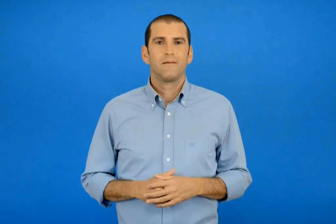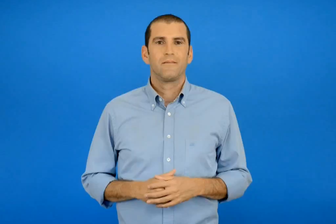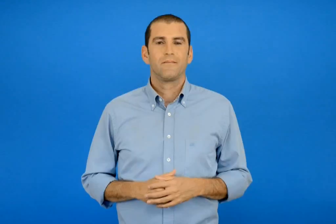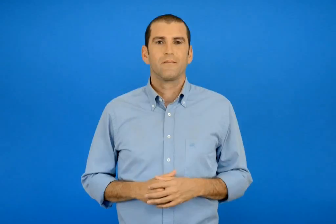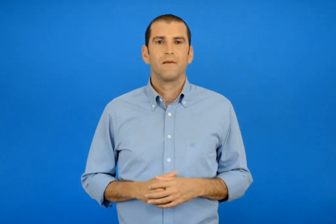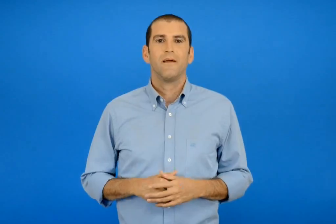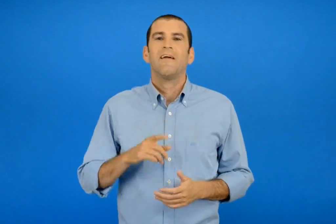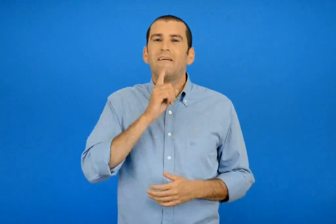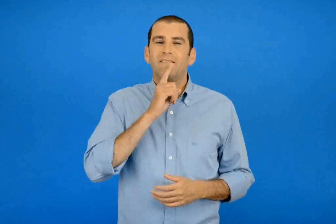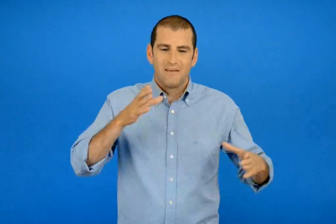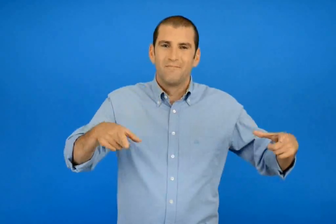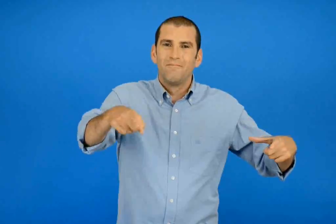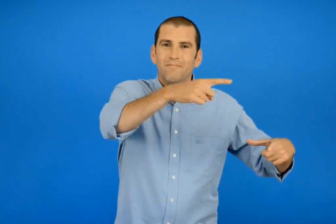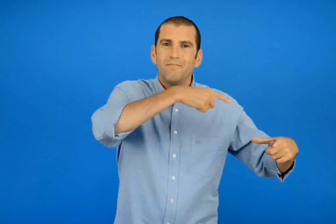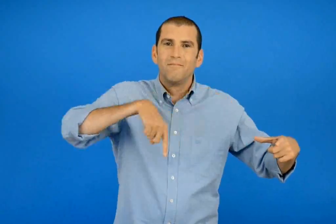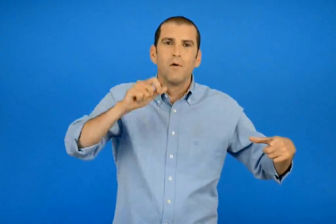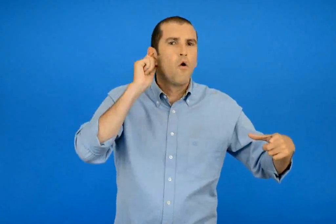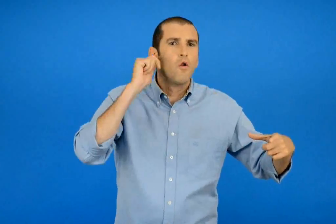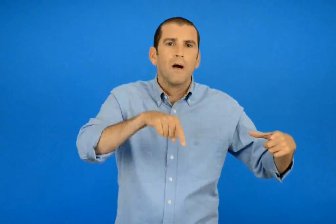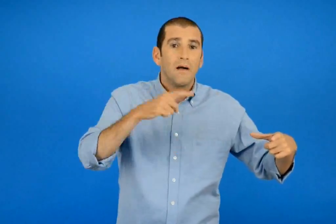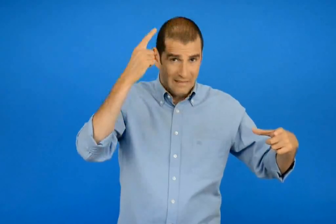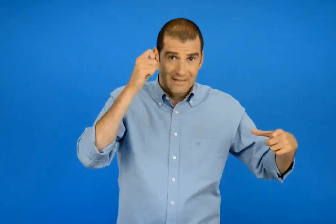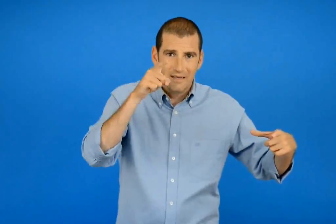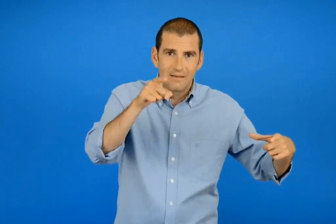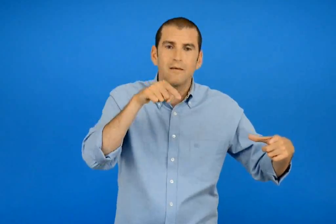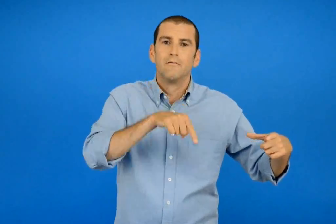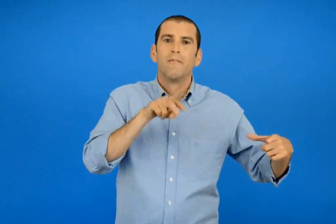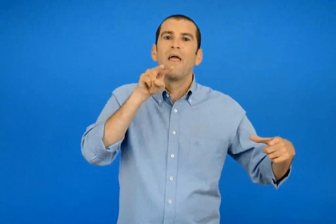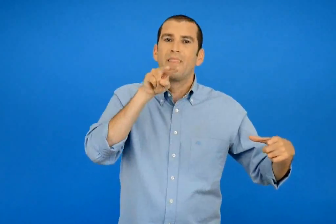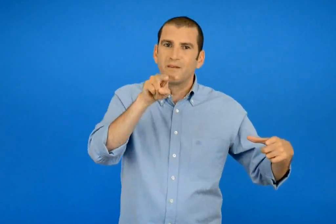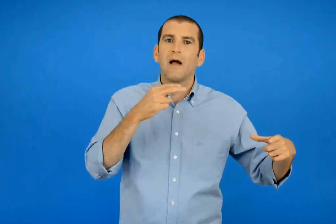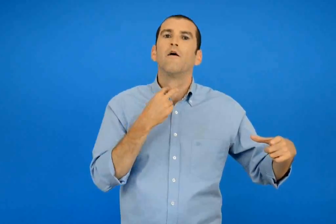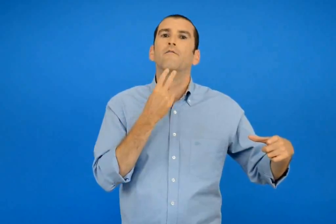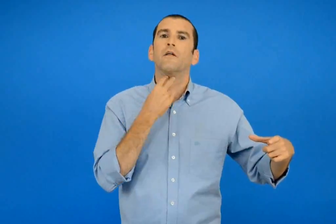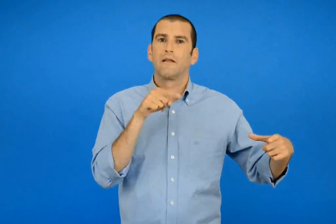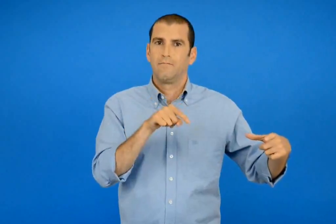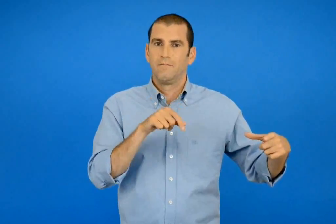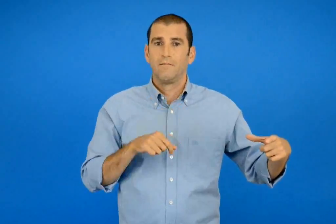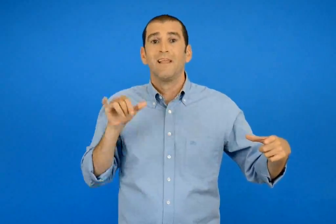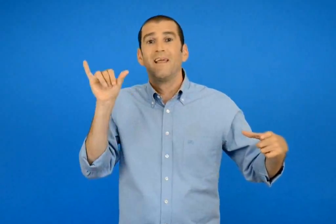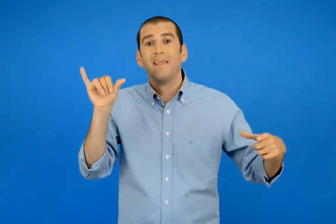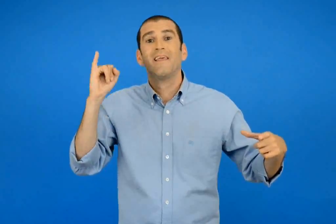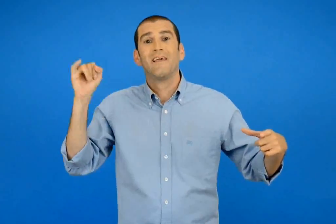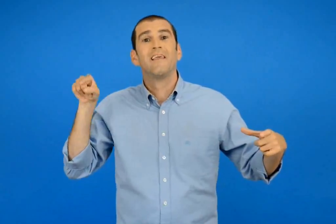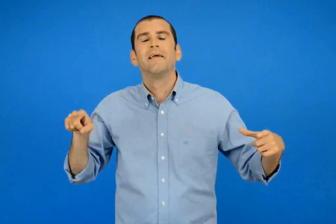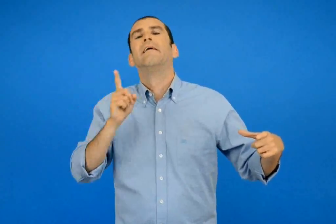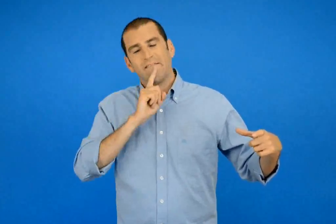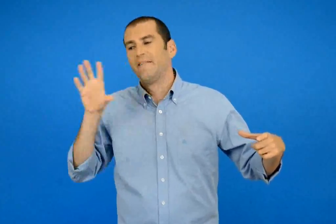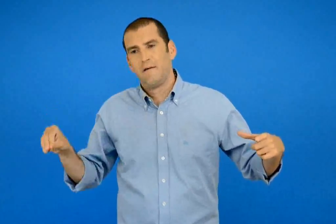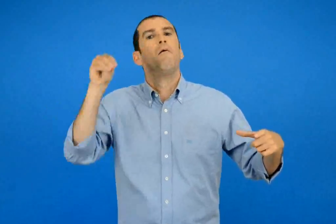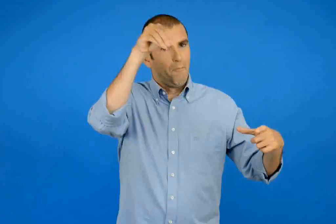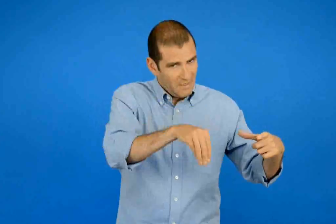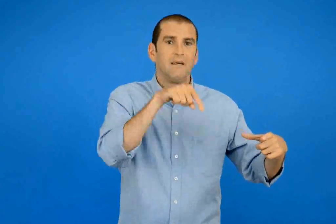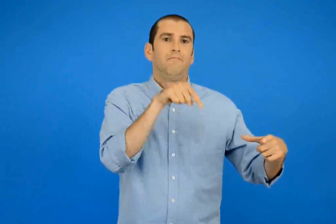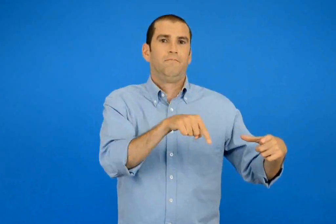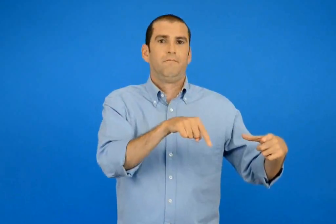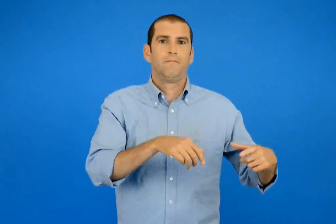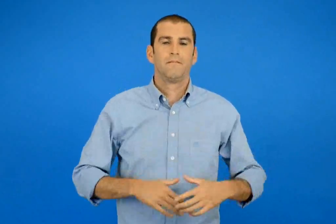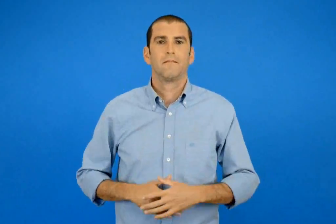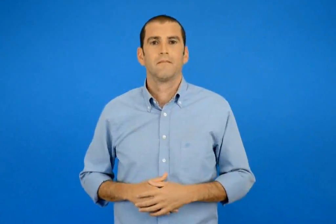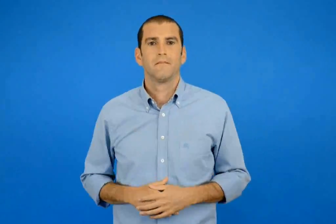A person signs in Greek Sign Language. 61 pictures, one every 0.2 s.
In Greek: ξέρεις πως τα λεμέ αυτά ; δίψηφα φωνήεντα δίψηφο φωνήεν είναι και το υι
